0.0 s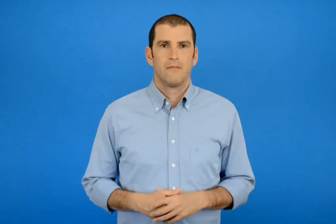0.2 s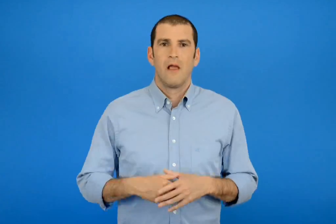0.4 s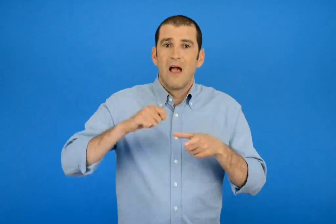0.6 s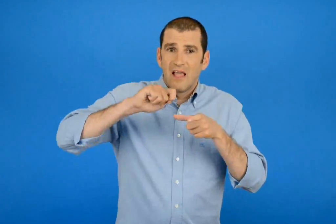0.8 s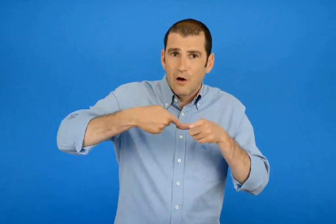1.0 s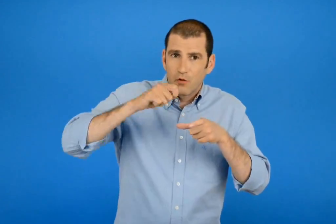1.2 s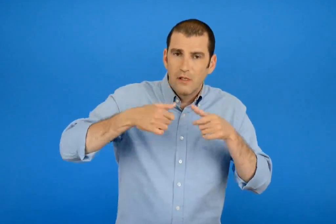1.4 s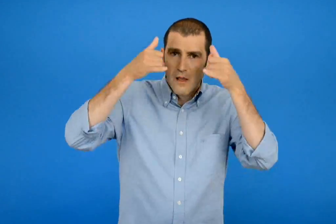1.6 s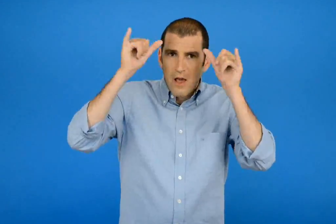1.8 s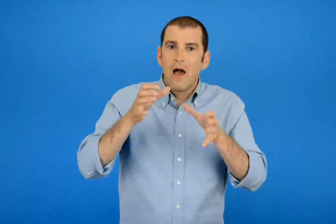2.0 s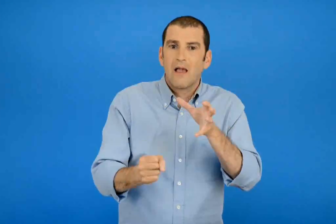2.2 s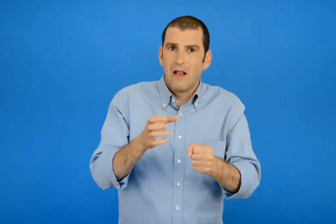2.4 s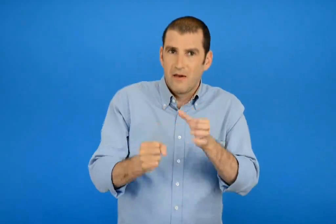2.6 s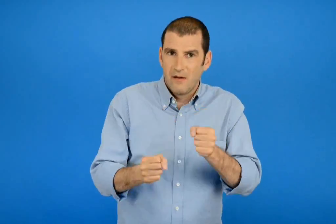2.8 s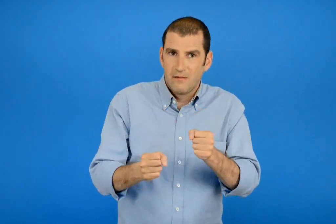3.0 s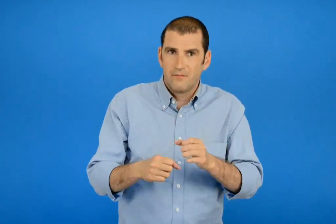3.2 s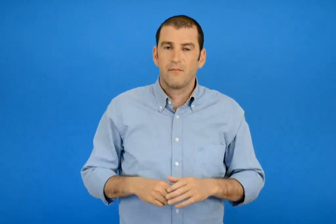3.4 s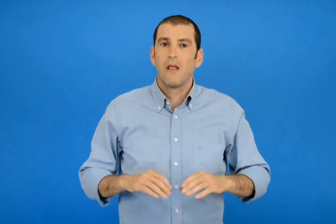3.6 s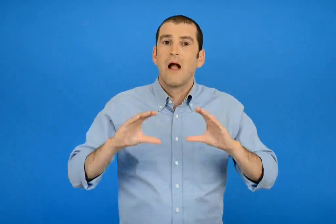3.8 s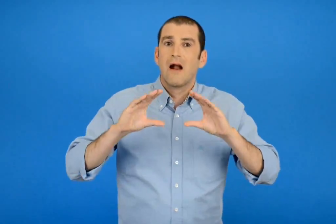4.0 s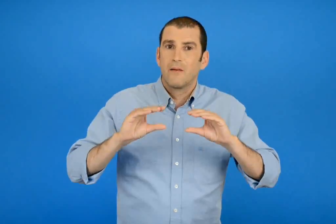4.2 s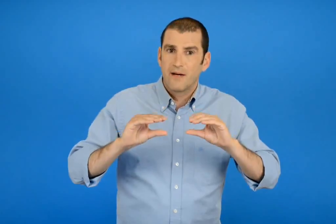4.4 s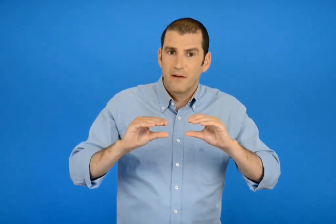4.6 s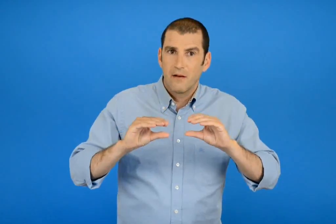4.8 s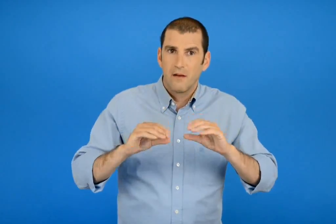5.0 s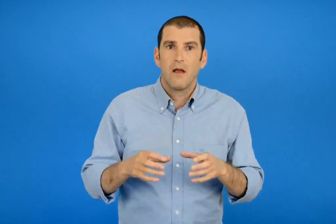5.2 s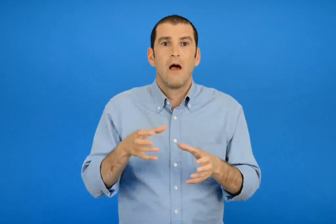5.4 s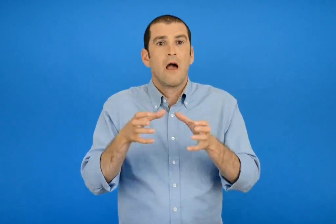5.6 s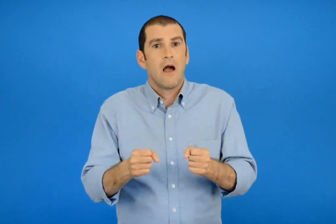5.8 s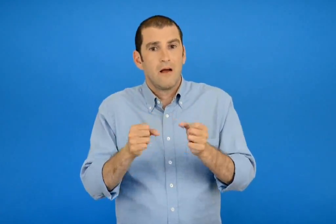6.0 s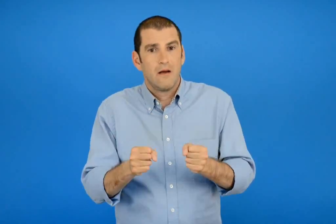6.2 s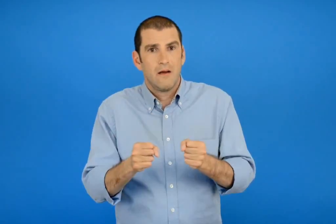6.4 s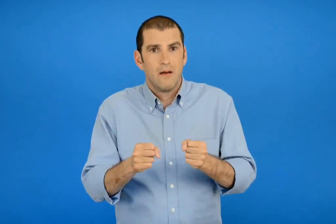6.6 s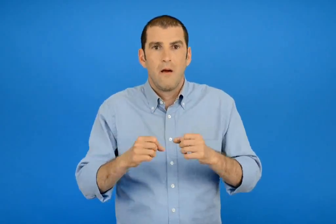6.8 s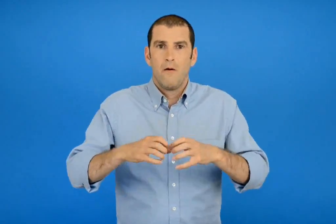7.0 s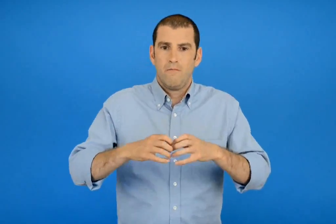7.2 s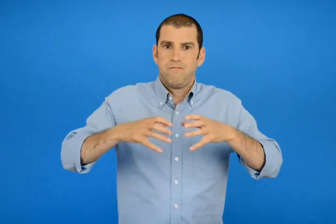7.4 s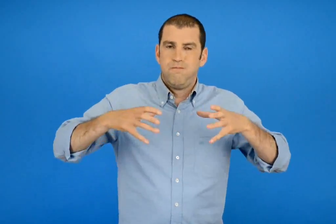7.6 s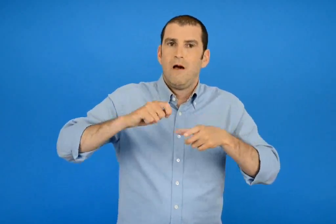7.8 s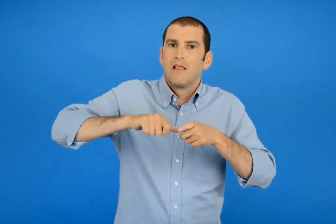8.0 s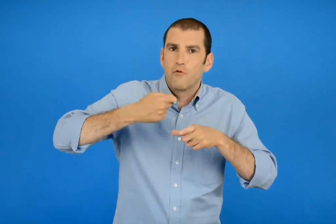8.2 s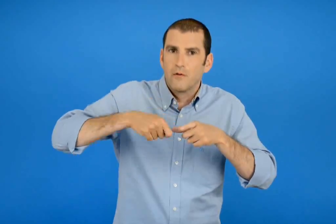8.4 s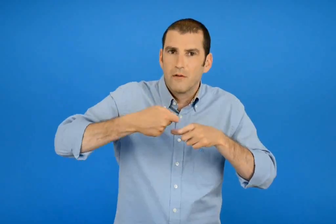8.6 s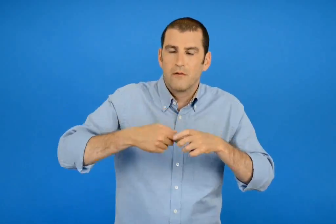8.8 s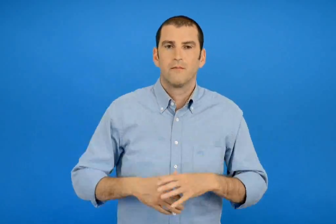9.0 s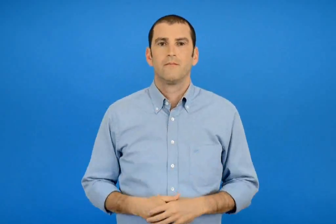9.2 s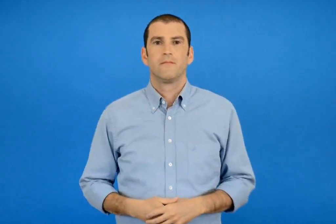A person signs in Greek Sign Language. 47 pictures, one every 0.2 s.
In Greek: γιαούρτι αγελάδας λιπαρά γάλα μαγια γιαούρτης
